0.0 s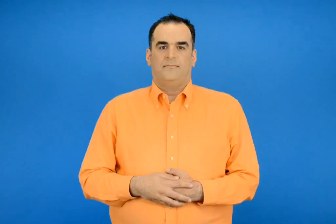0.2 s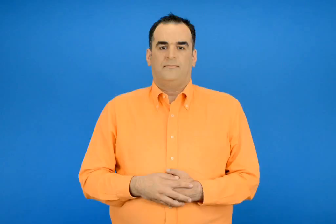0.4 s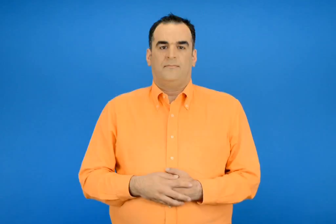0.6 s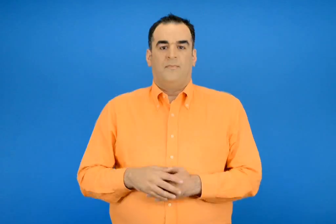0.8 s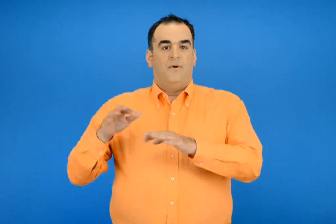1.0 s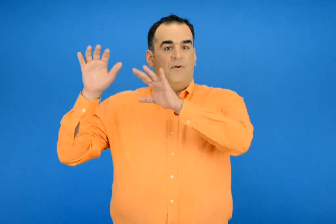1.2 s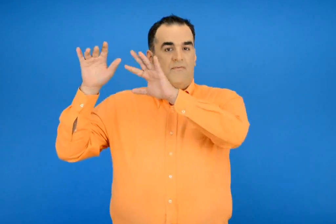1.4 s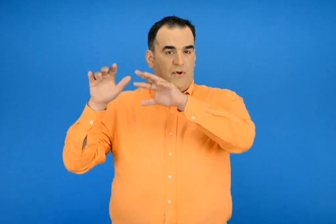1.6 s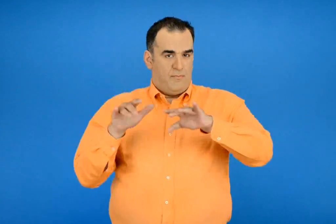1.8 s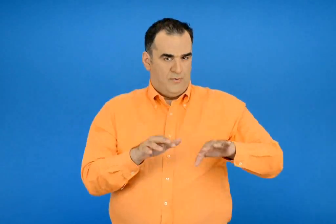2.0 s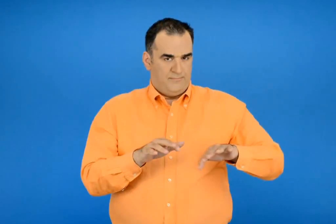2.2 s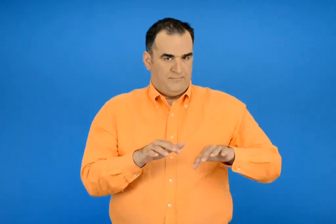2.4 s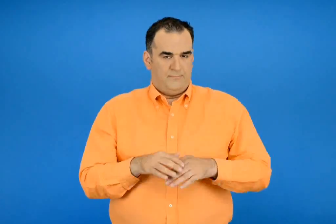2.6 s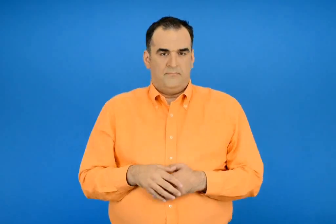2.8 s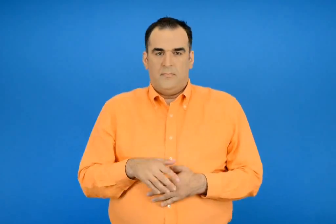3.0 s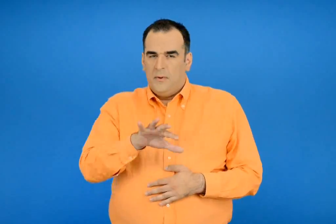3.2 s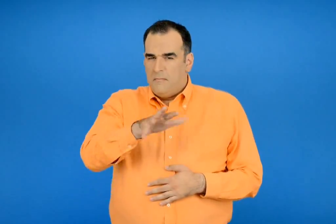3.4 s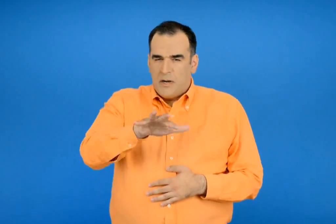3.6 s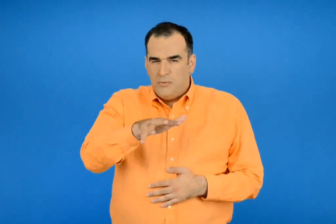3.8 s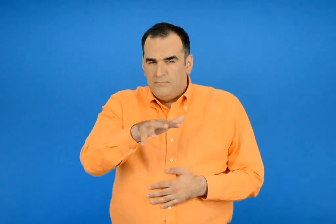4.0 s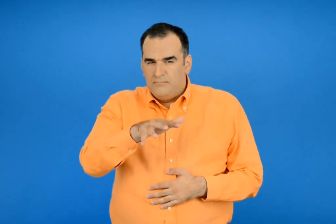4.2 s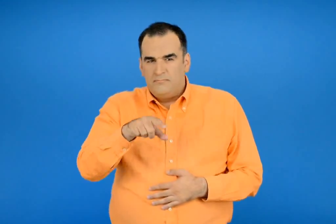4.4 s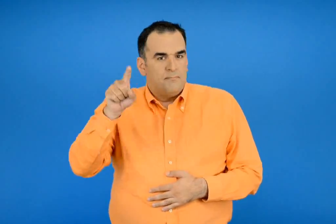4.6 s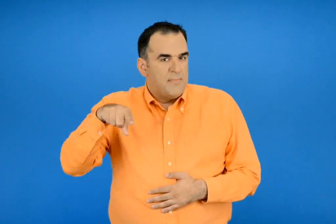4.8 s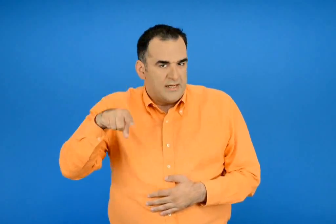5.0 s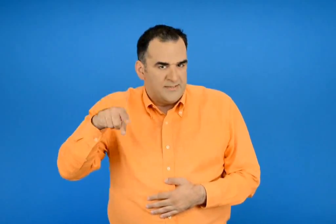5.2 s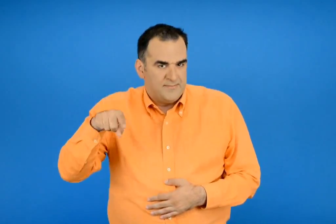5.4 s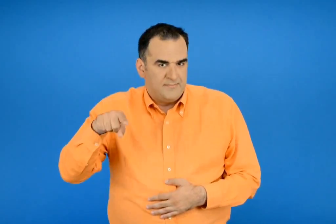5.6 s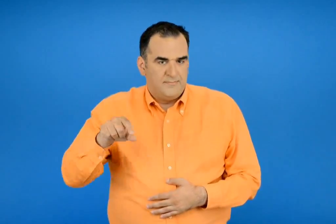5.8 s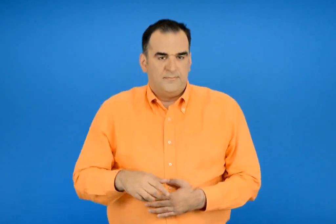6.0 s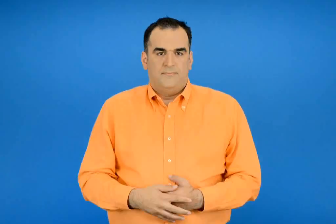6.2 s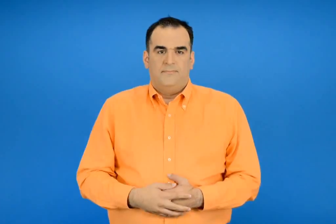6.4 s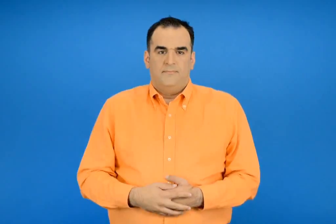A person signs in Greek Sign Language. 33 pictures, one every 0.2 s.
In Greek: φθινόπωρο περιποιημένες
